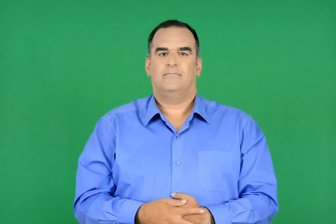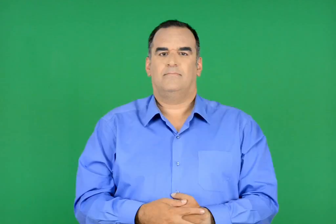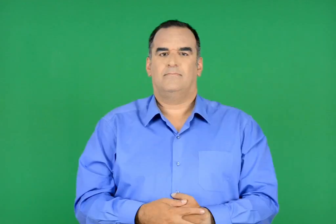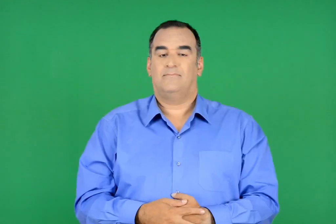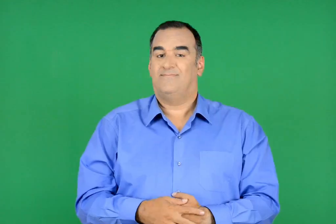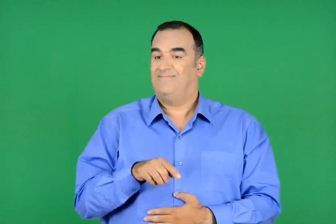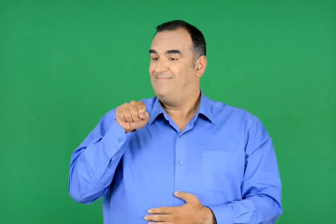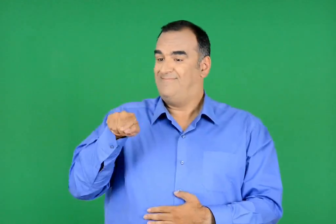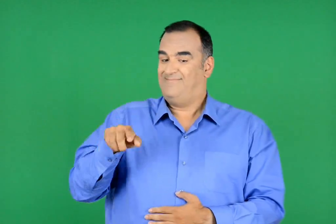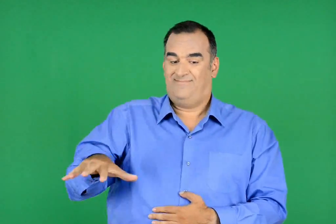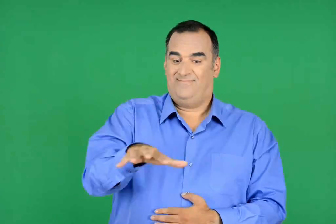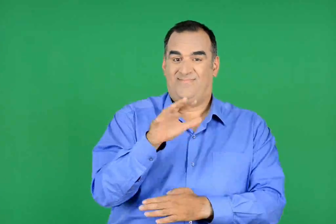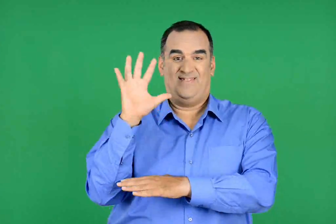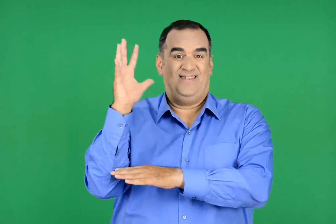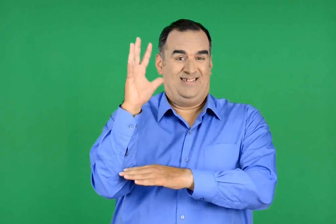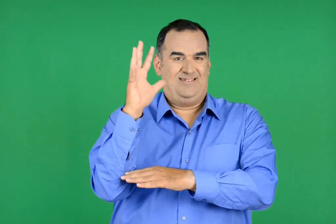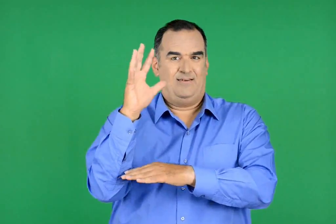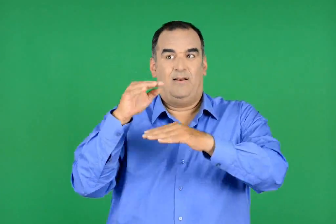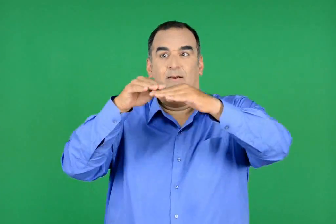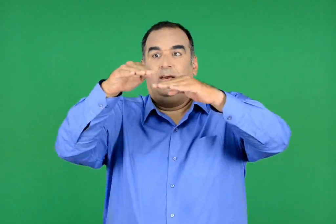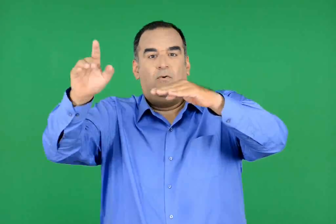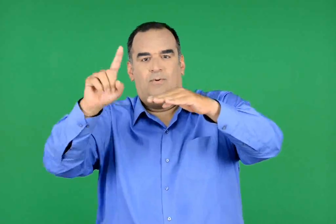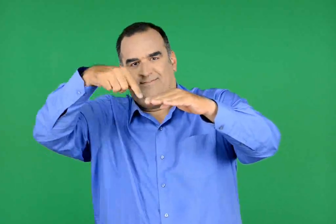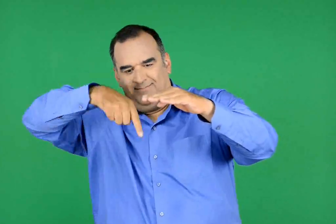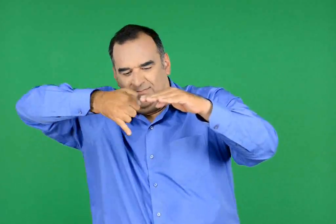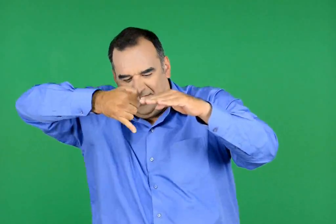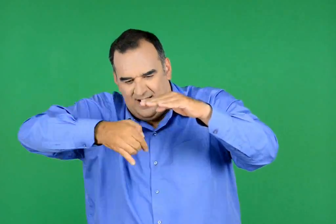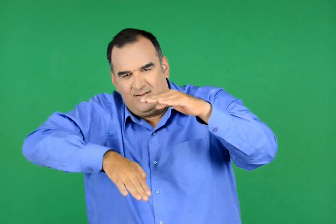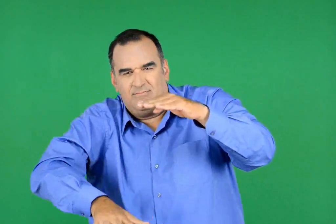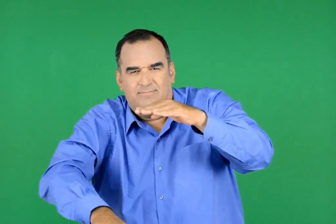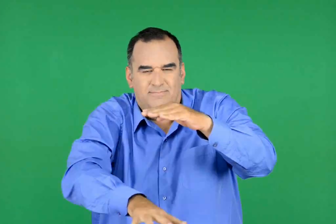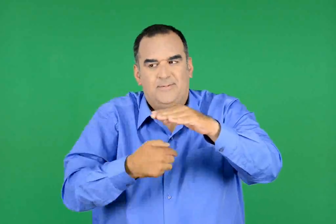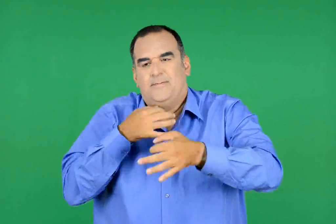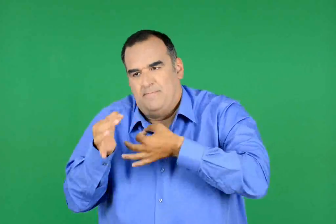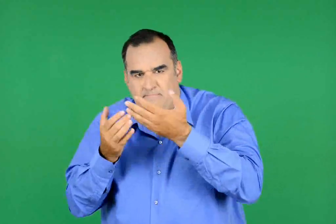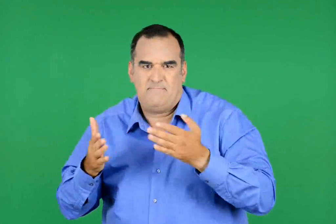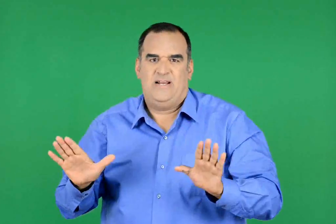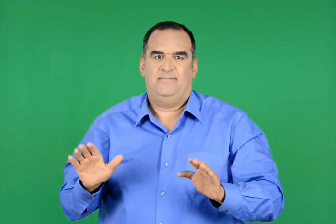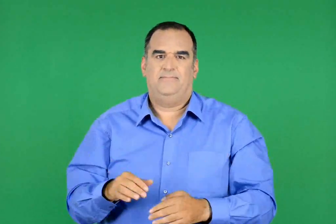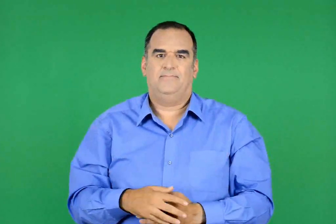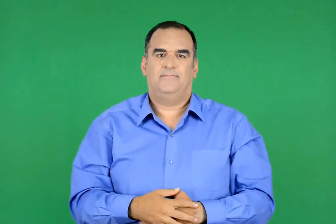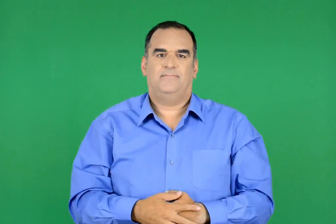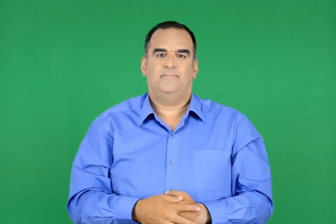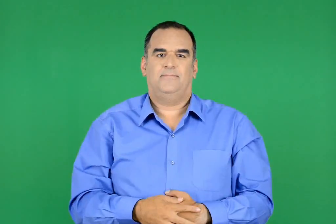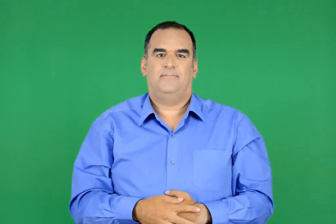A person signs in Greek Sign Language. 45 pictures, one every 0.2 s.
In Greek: τα δάση , όπου θα πάµε , είναι υποβρύχια , του εξήγησα
